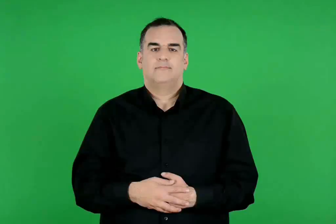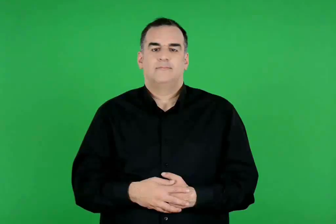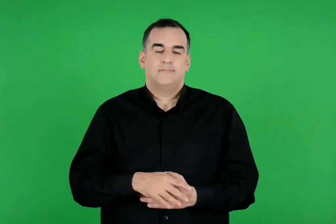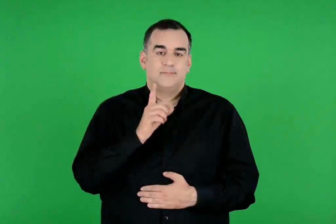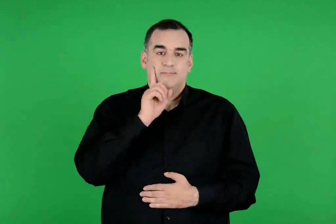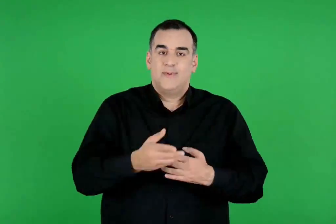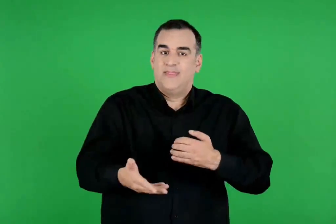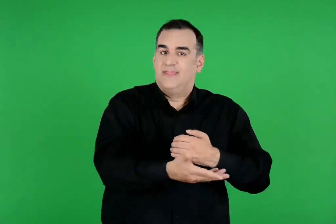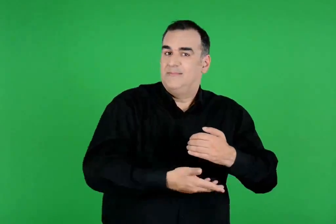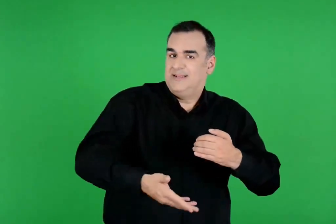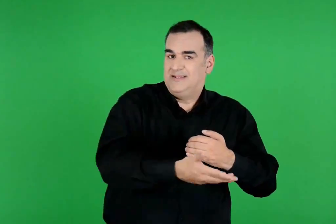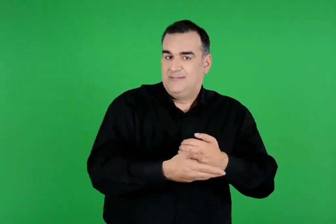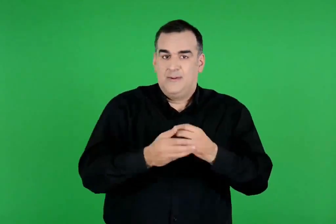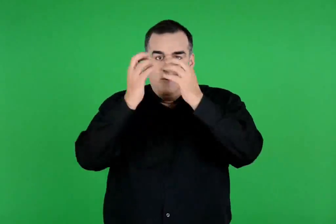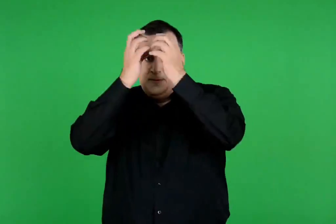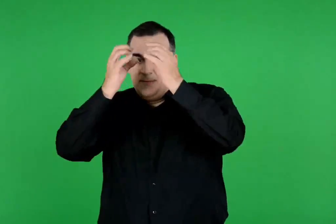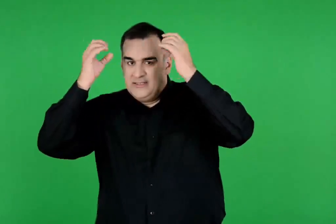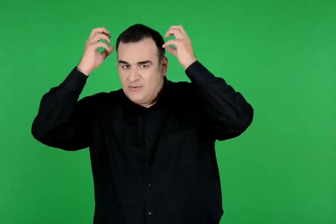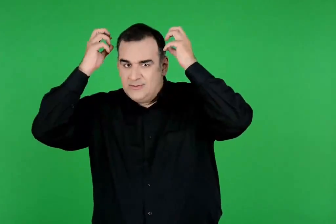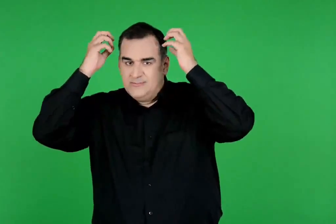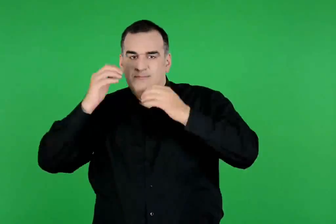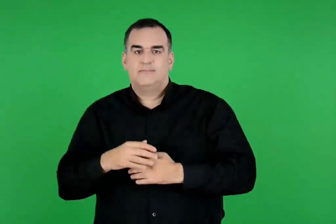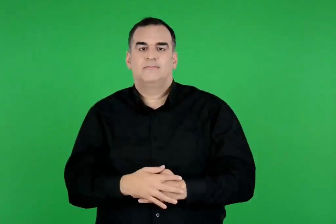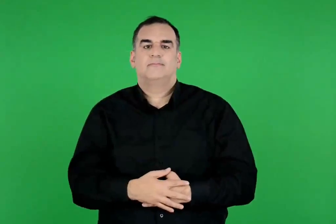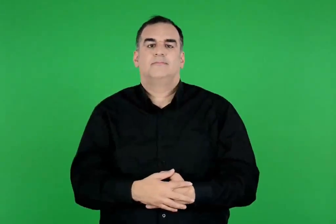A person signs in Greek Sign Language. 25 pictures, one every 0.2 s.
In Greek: δήμητρα και περσεφόνη
